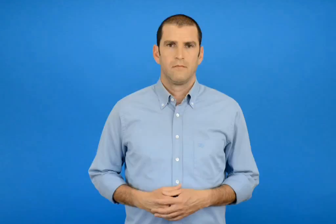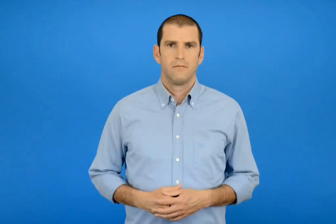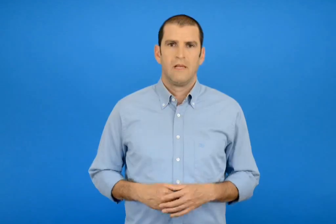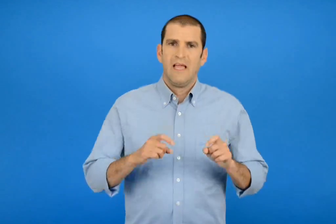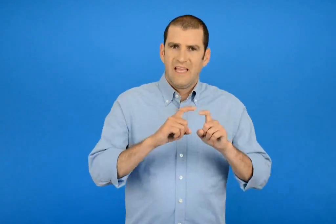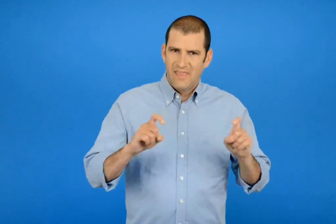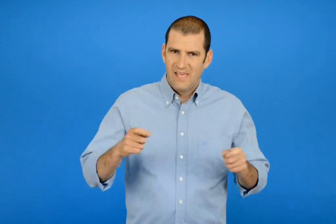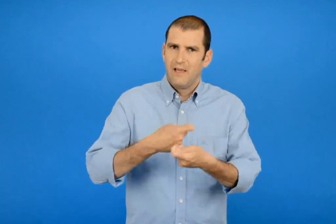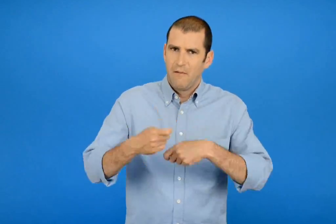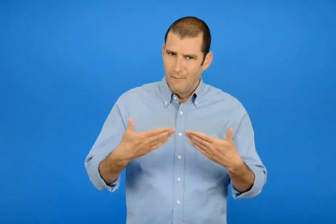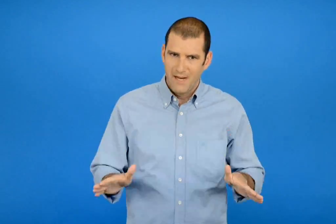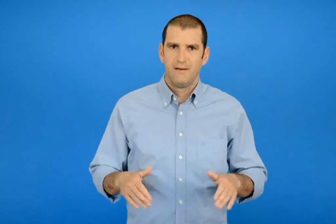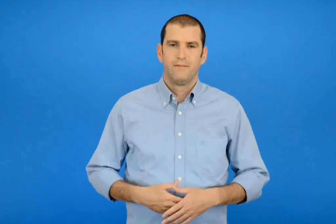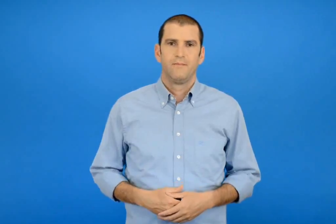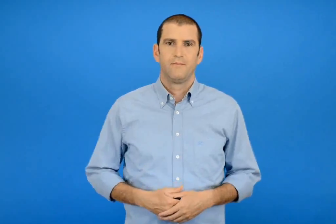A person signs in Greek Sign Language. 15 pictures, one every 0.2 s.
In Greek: τα είδη που αγοράσαν
